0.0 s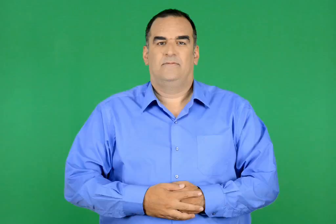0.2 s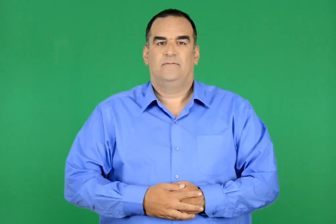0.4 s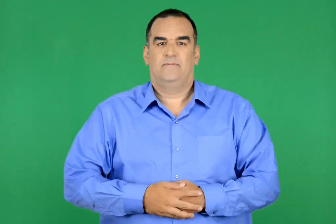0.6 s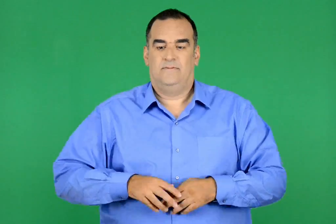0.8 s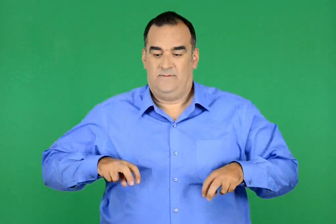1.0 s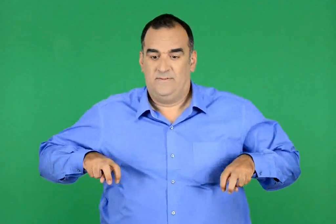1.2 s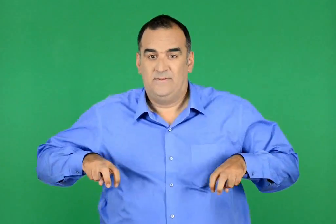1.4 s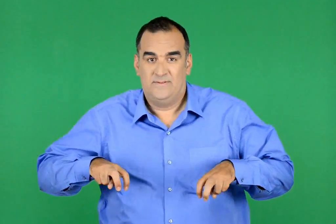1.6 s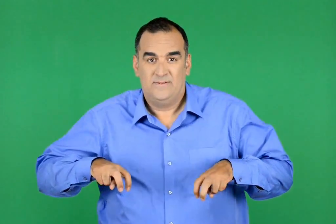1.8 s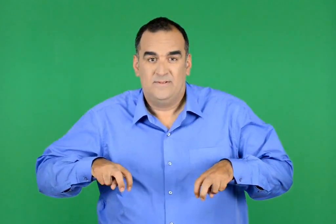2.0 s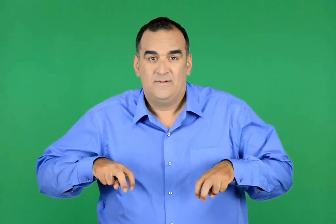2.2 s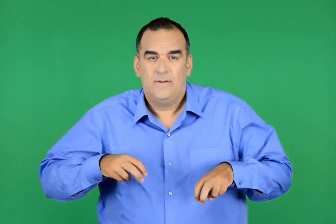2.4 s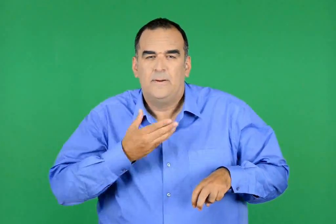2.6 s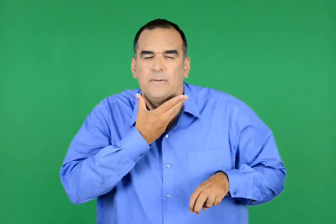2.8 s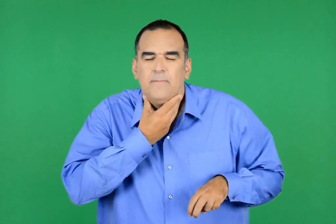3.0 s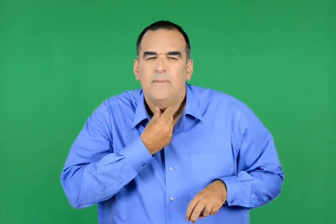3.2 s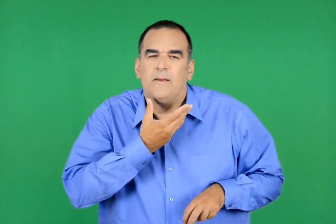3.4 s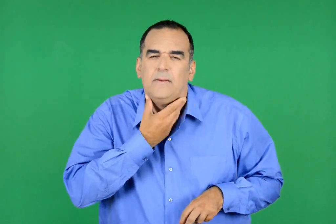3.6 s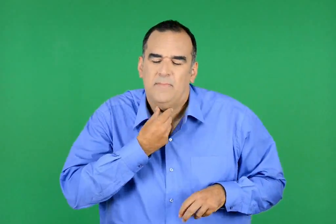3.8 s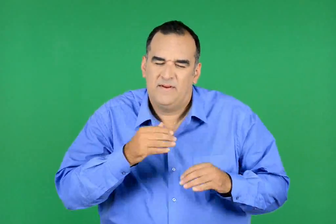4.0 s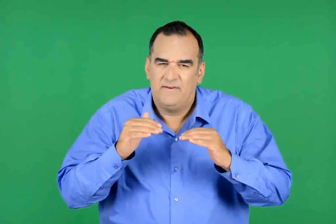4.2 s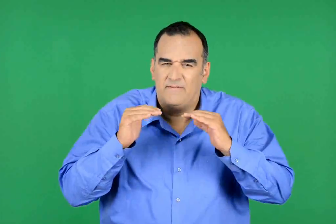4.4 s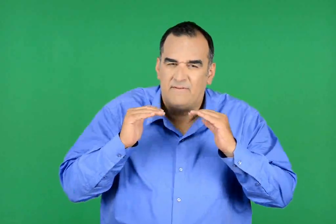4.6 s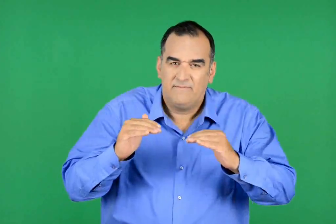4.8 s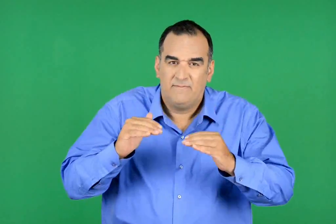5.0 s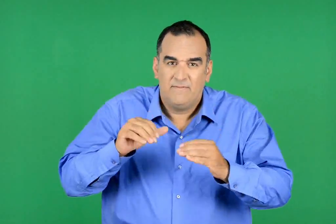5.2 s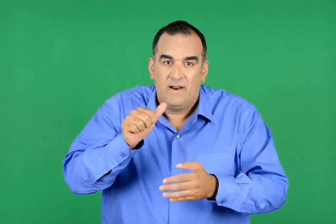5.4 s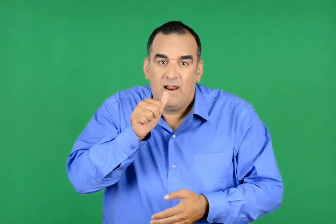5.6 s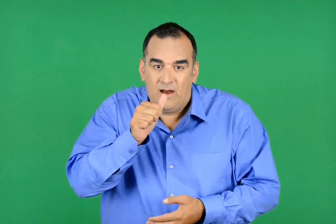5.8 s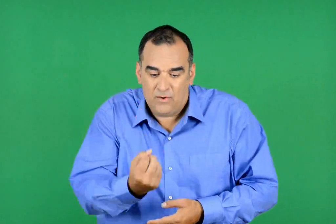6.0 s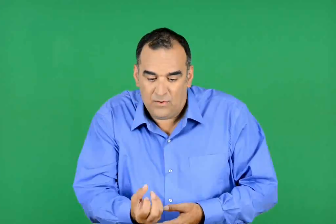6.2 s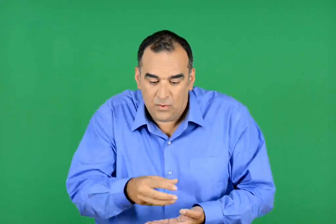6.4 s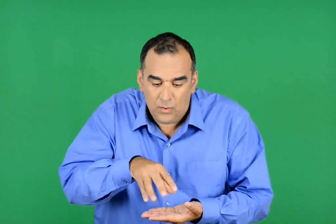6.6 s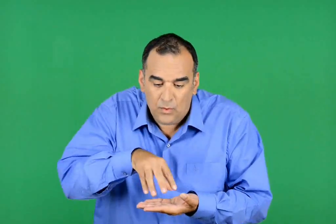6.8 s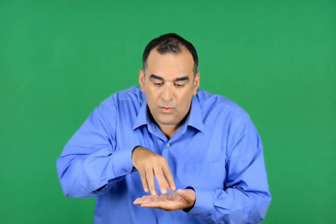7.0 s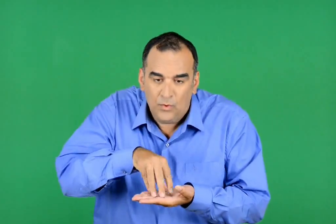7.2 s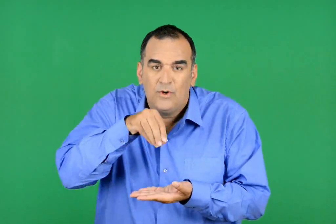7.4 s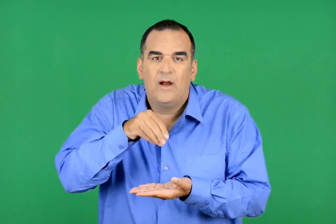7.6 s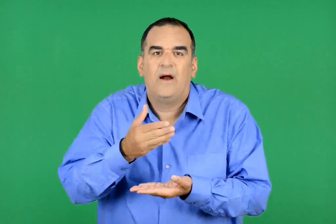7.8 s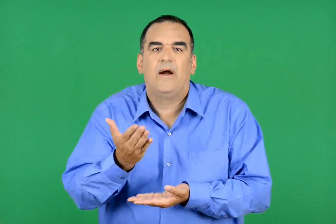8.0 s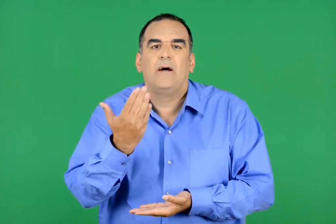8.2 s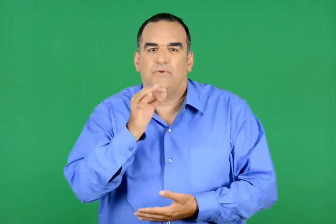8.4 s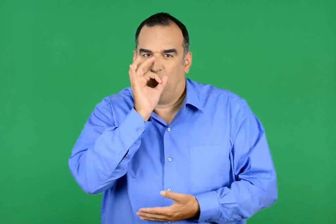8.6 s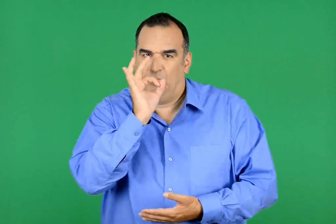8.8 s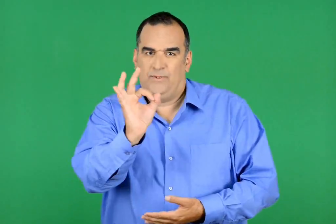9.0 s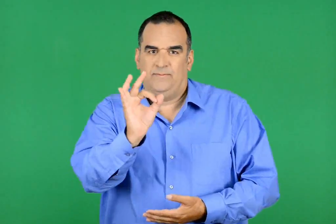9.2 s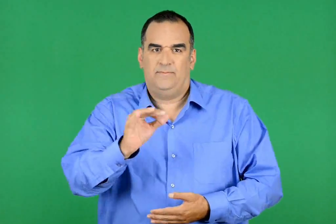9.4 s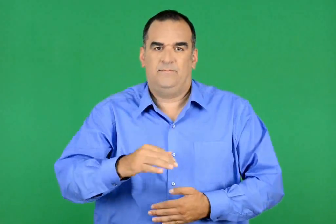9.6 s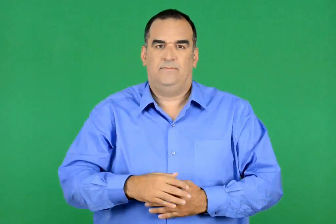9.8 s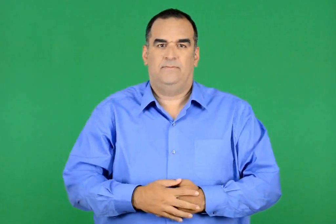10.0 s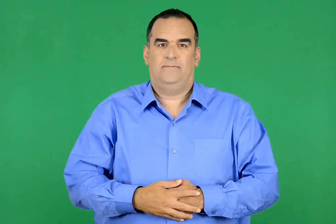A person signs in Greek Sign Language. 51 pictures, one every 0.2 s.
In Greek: έτσι που ούτε το ένα ούτε το άλλο δεν είχαν καταφέρει να ξεδιψάσουν , µα ούτε να δροσιστούν µε µαι ρουφηξιά νερό
